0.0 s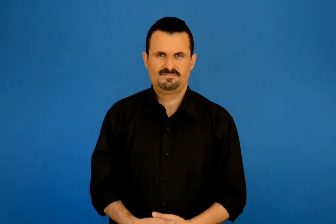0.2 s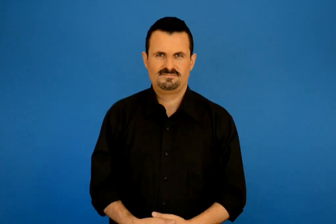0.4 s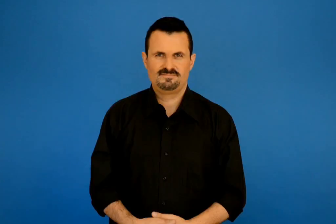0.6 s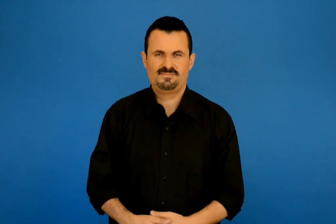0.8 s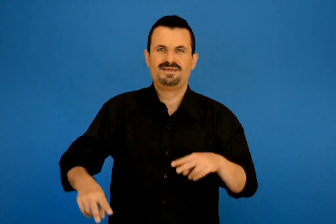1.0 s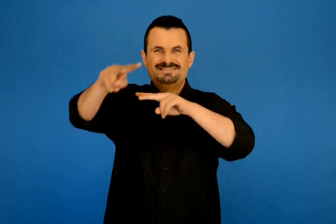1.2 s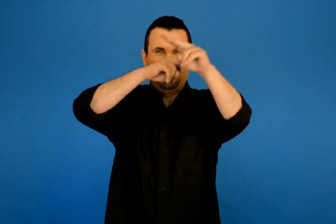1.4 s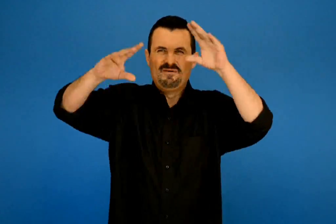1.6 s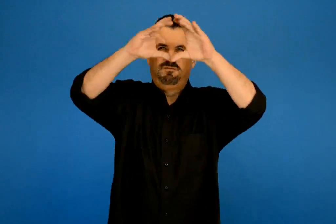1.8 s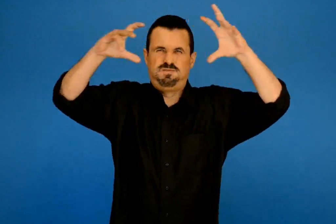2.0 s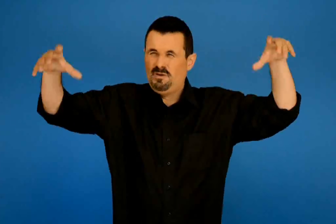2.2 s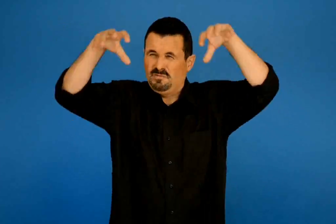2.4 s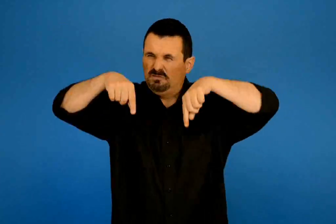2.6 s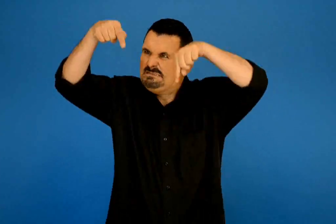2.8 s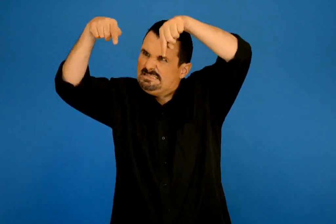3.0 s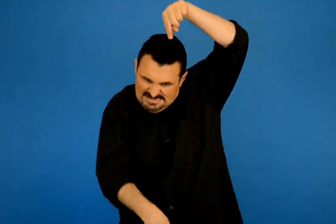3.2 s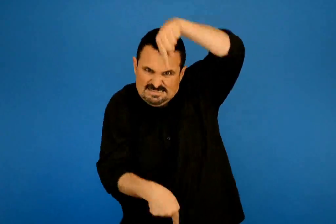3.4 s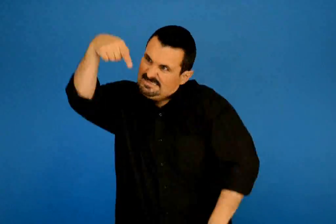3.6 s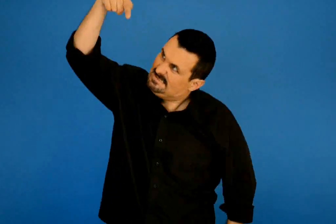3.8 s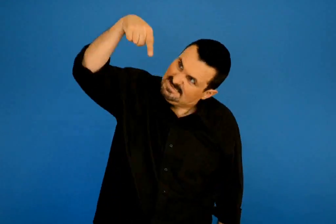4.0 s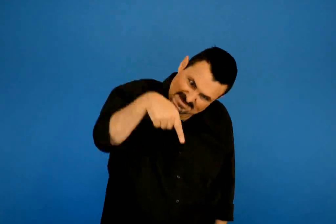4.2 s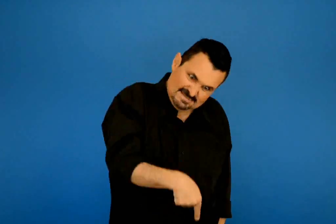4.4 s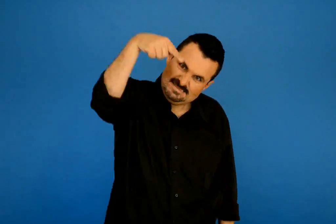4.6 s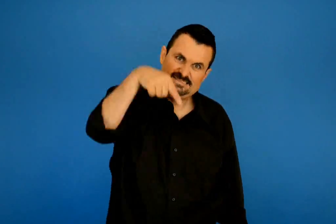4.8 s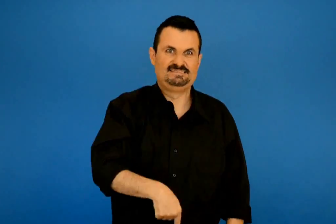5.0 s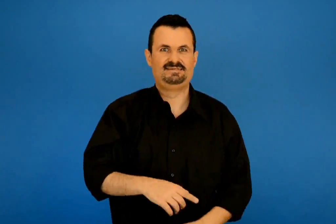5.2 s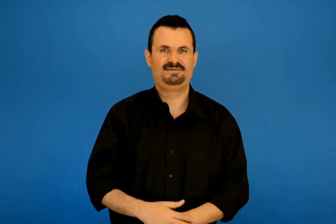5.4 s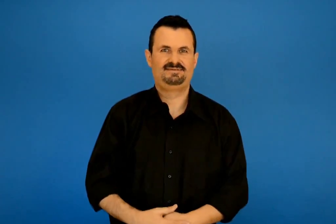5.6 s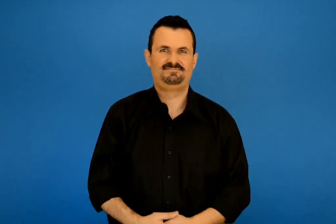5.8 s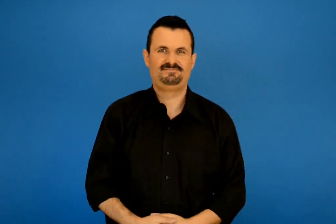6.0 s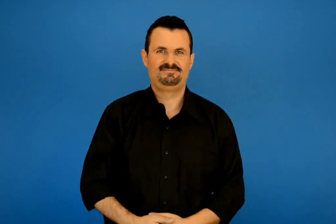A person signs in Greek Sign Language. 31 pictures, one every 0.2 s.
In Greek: και πέφτουν οι πινέζες από τα σύννεφα με φορά
